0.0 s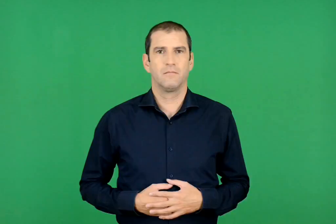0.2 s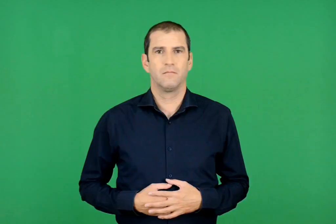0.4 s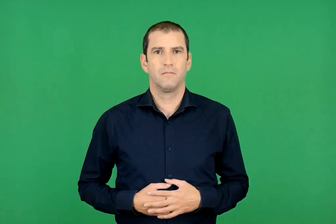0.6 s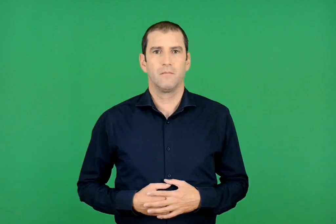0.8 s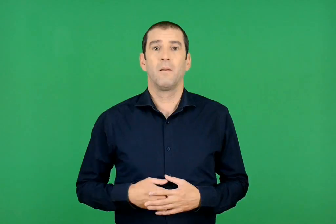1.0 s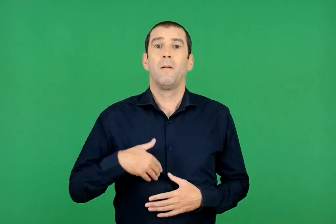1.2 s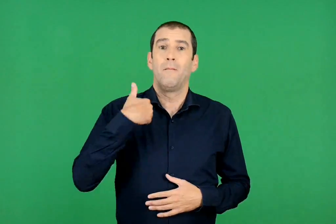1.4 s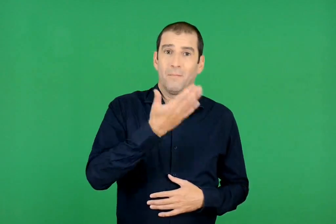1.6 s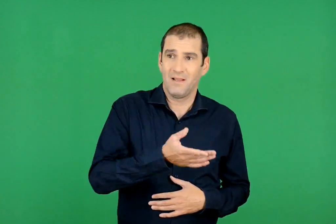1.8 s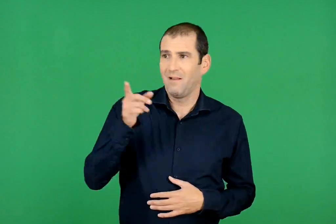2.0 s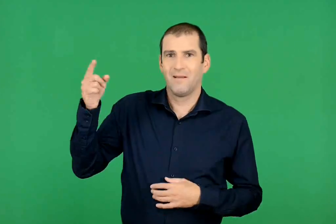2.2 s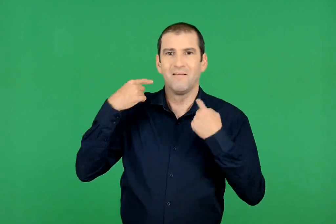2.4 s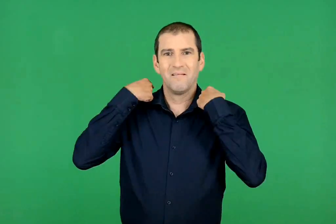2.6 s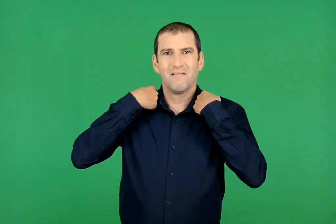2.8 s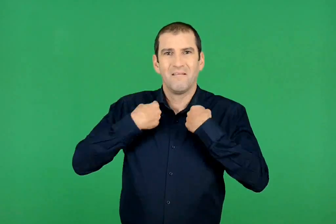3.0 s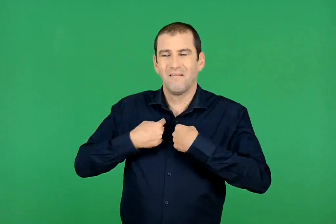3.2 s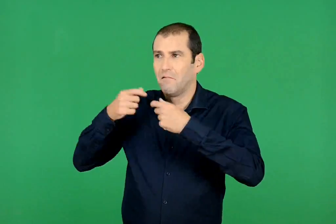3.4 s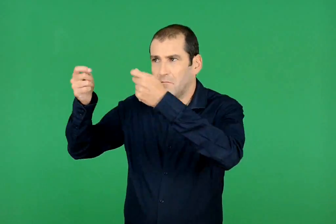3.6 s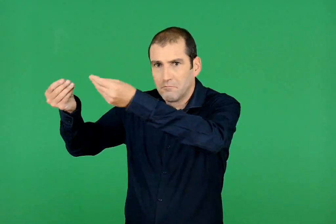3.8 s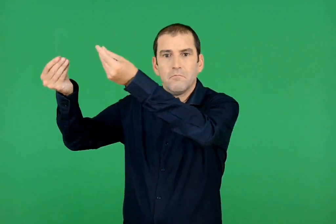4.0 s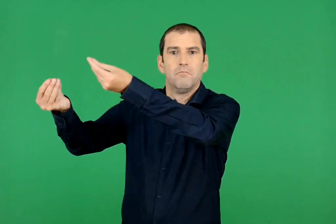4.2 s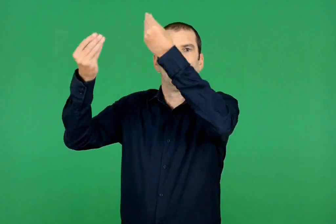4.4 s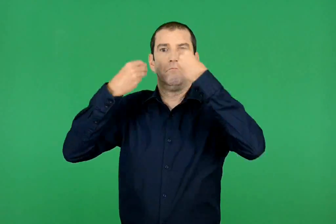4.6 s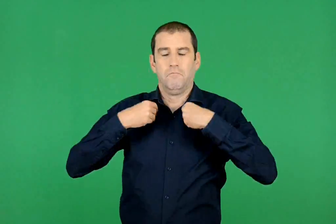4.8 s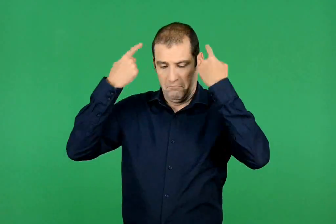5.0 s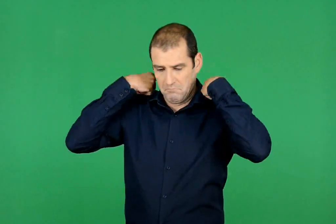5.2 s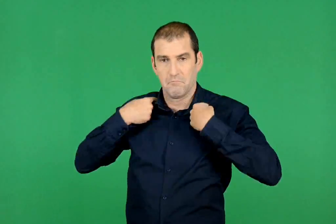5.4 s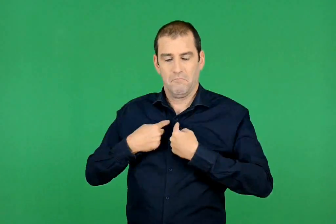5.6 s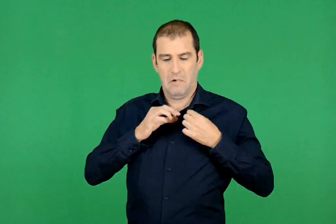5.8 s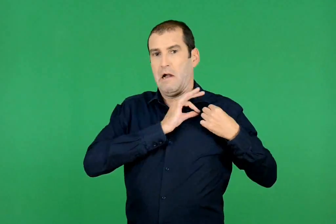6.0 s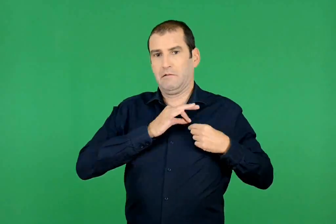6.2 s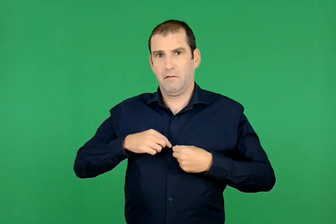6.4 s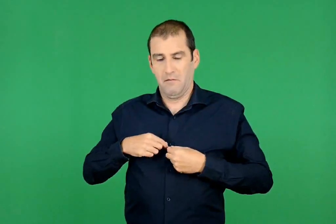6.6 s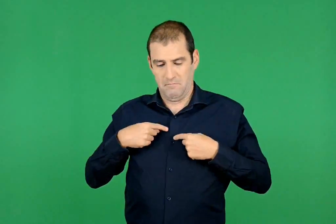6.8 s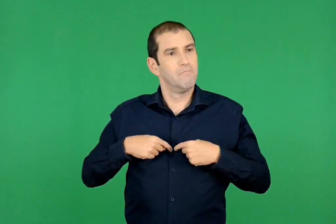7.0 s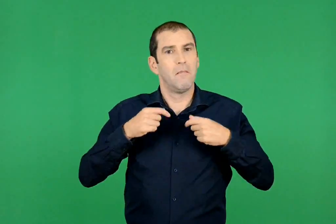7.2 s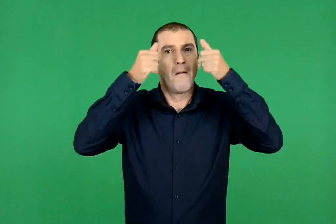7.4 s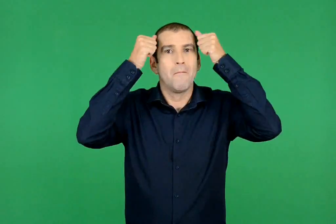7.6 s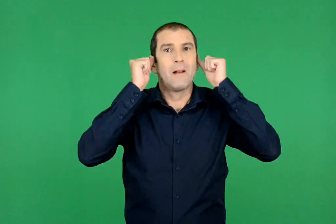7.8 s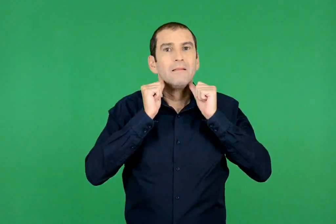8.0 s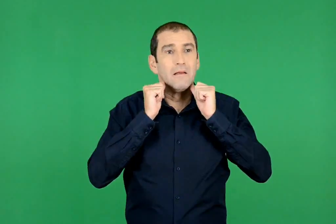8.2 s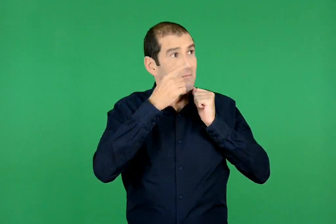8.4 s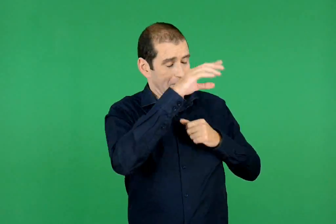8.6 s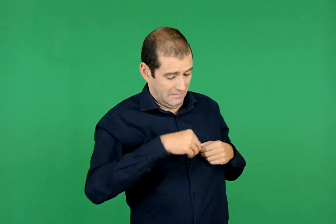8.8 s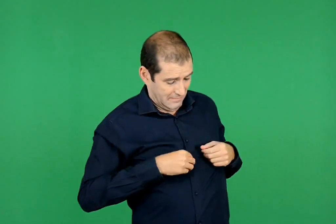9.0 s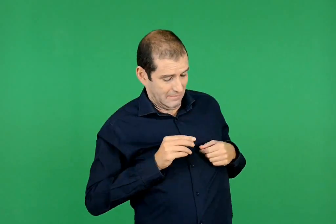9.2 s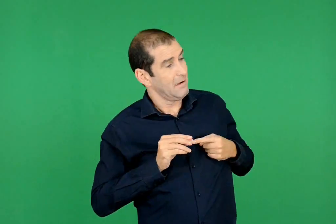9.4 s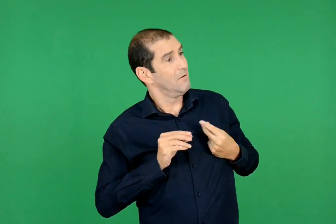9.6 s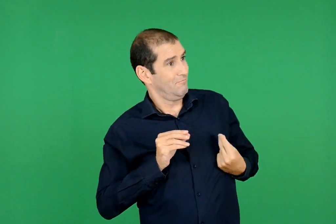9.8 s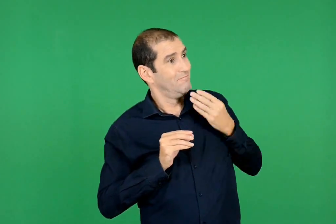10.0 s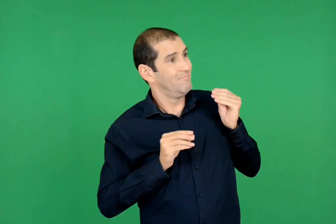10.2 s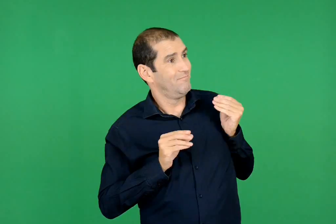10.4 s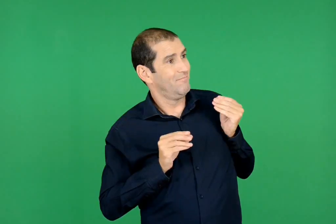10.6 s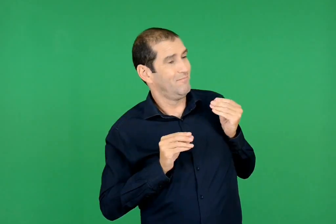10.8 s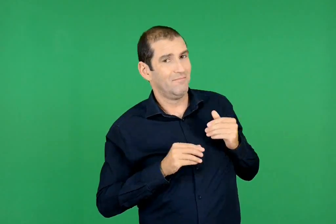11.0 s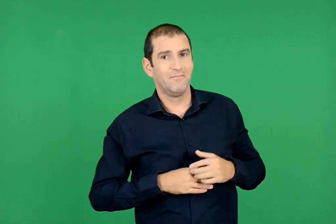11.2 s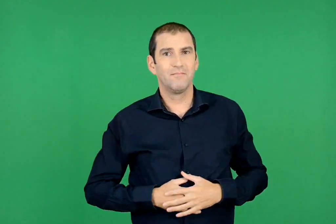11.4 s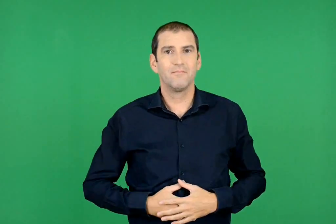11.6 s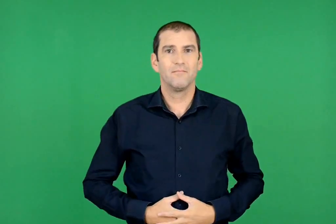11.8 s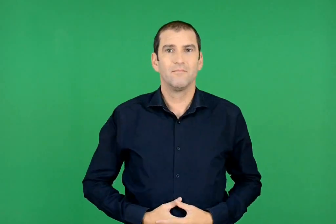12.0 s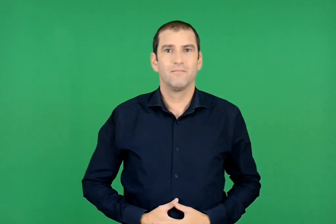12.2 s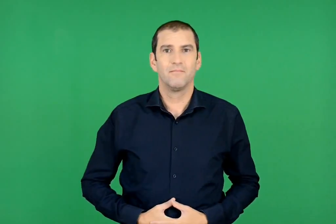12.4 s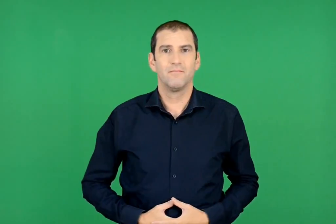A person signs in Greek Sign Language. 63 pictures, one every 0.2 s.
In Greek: ύστερα βγάζει από το λαιμό του και περνά στο δικό μου ένα αλυσιδάκι με μια παναγίτσα να , δες την τι όμορφη που είναι
